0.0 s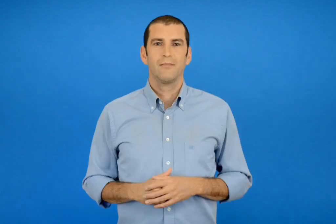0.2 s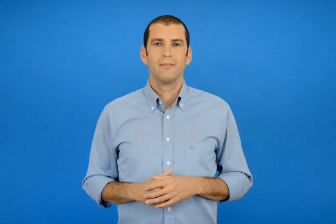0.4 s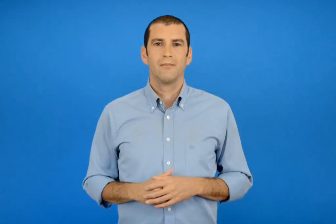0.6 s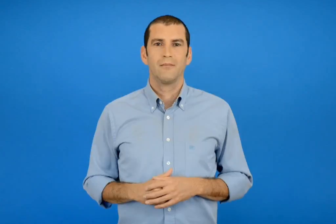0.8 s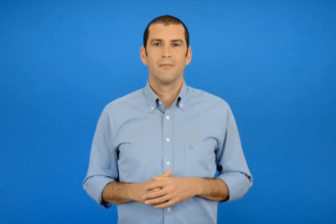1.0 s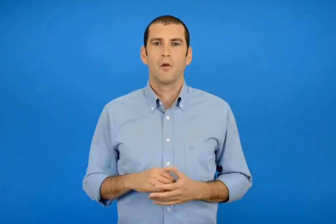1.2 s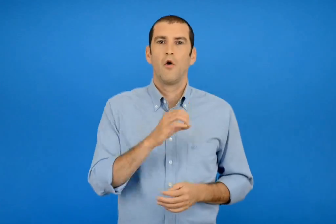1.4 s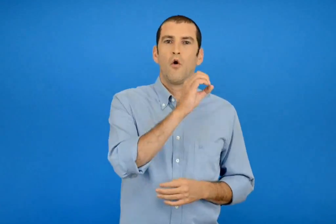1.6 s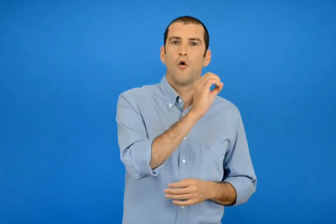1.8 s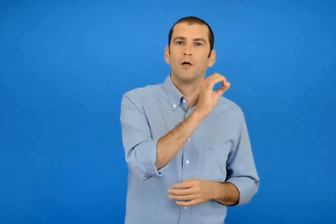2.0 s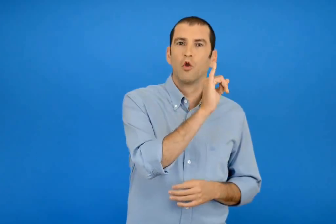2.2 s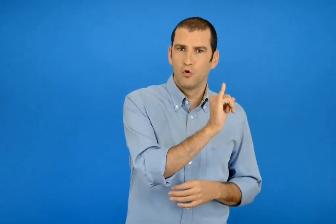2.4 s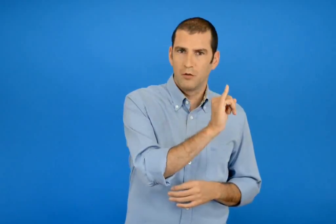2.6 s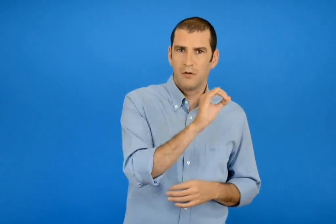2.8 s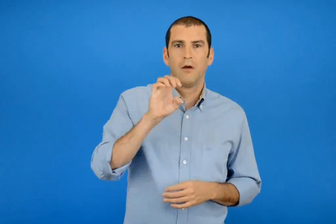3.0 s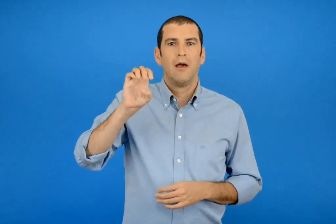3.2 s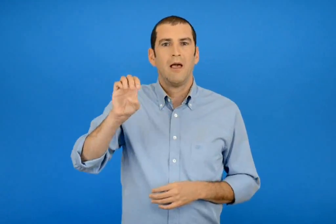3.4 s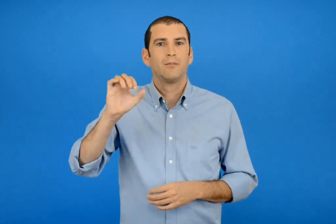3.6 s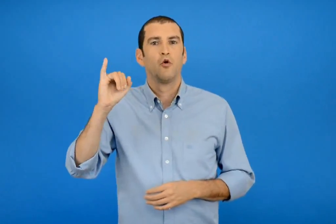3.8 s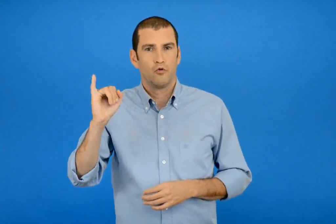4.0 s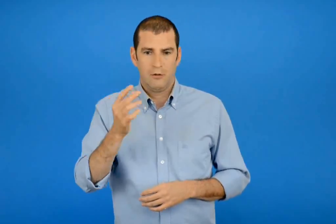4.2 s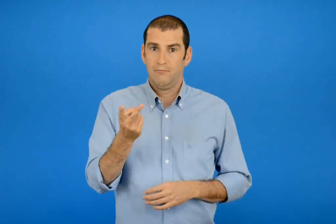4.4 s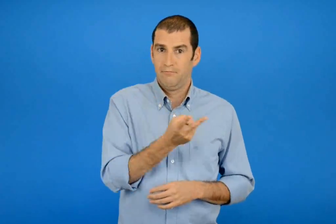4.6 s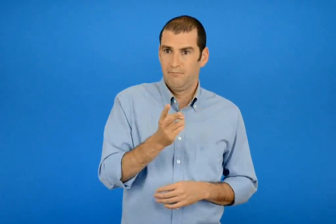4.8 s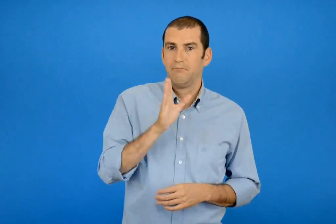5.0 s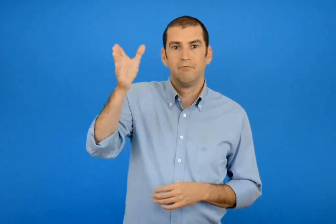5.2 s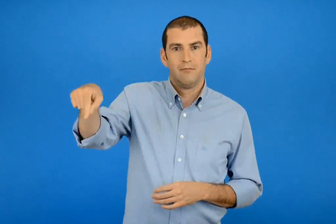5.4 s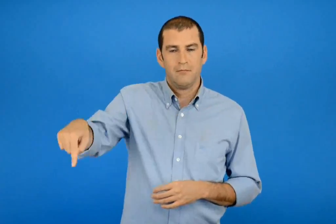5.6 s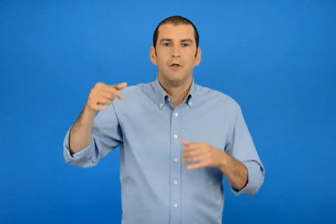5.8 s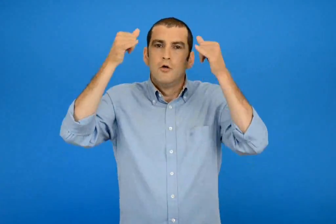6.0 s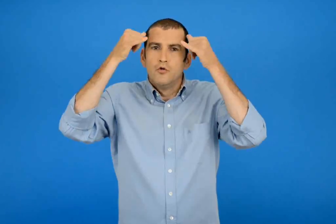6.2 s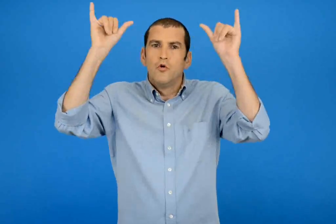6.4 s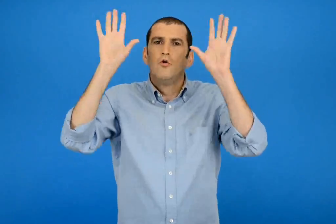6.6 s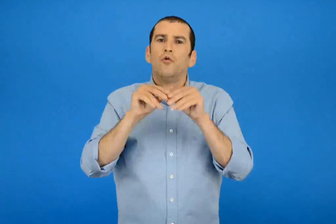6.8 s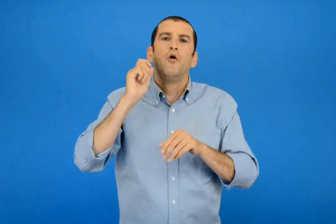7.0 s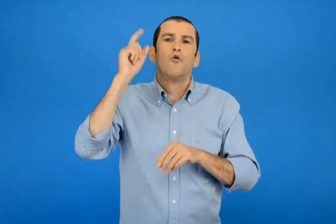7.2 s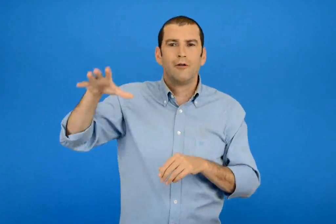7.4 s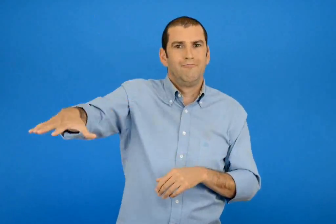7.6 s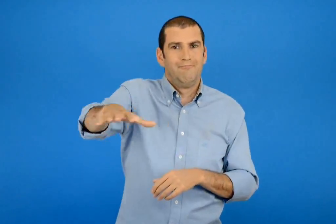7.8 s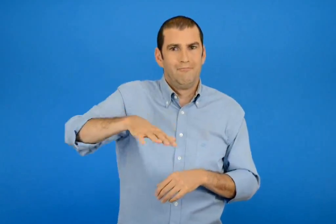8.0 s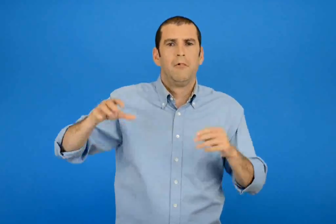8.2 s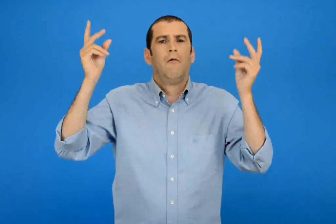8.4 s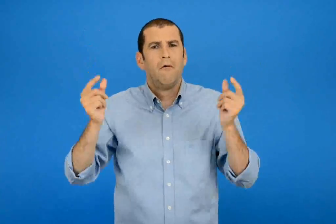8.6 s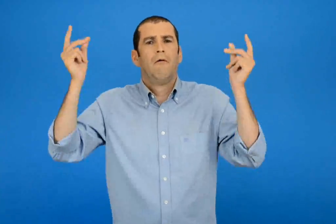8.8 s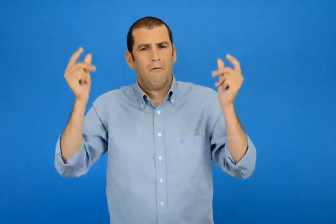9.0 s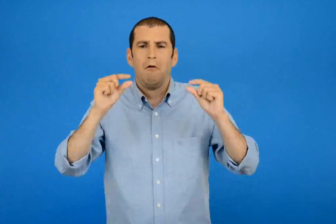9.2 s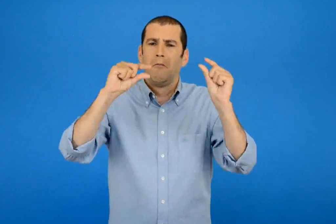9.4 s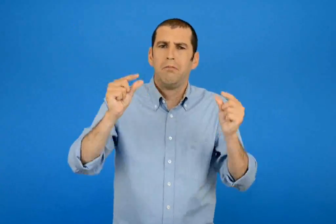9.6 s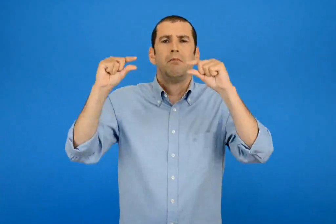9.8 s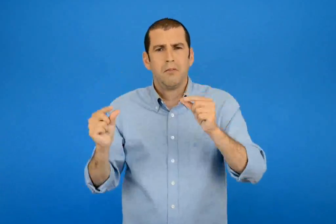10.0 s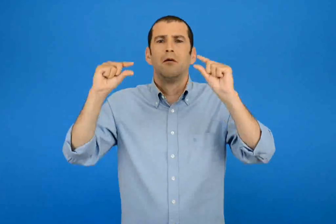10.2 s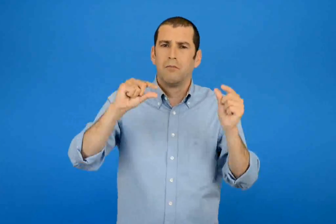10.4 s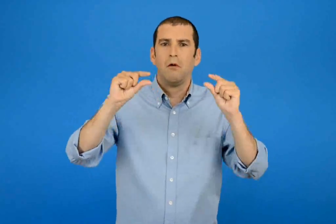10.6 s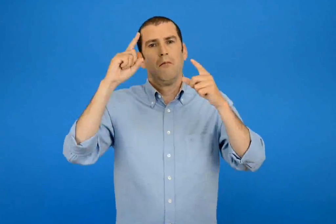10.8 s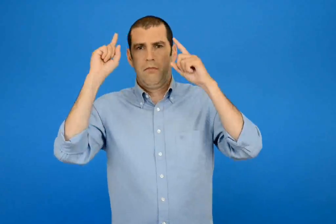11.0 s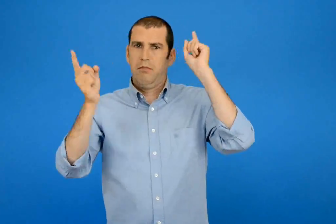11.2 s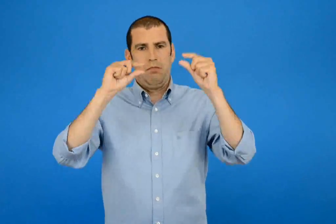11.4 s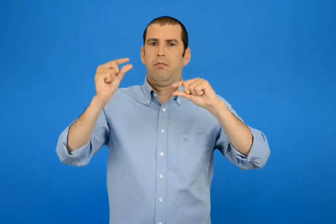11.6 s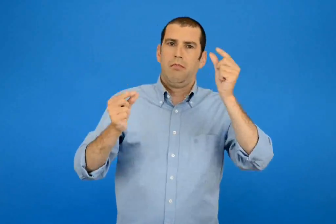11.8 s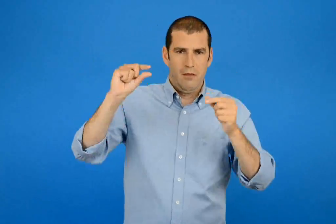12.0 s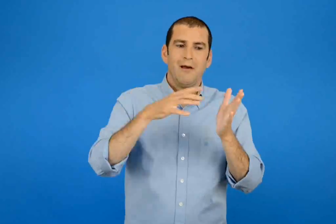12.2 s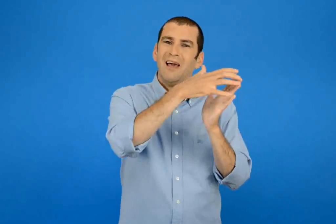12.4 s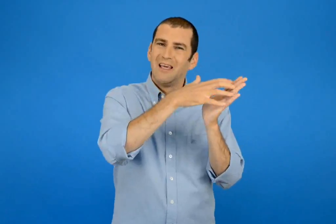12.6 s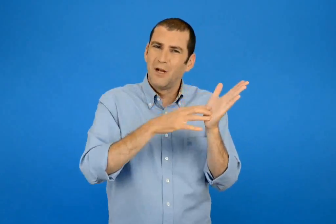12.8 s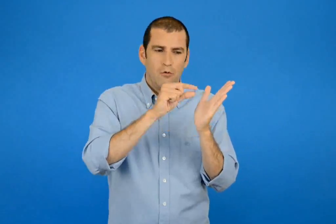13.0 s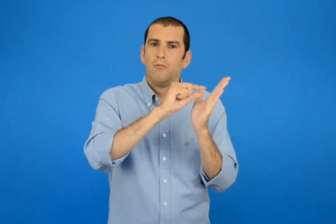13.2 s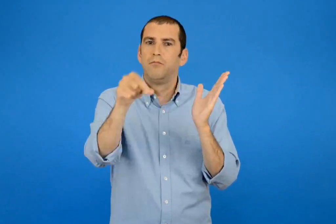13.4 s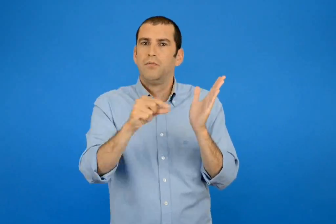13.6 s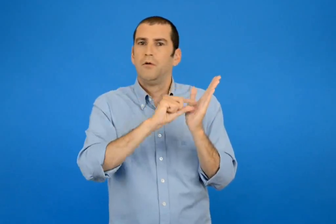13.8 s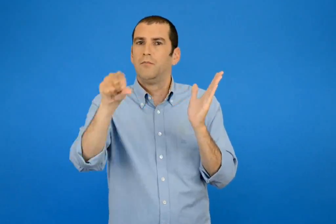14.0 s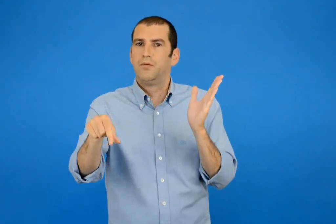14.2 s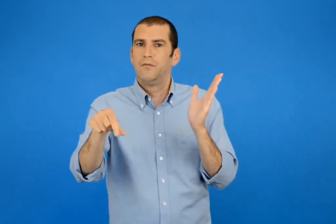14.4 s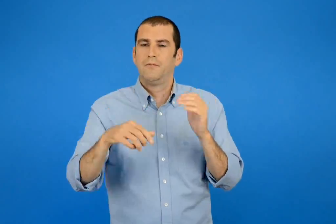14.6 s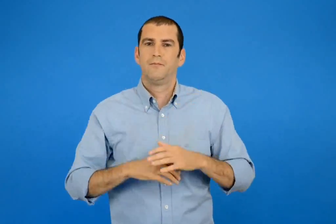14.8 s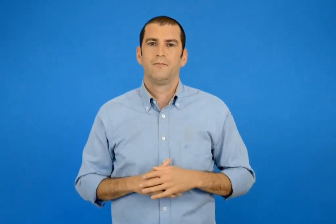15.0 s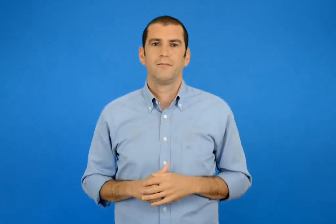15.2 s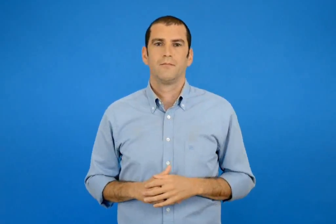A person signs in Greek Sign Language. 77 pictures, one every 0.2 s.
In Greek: το οι όμικρον γιώτα και το ει έψιλον γιώτα πήγαν στη γιορτή των ζωών όμως από τον πολύ χορό ζαλίστηκαν και έφυγαν από τη θέση τους
